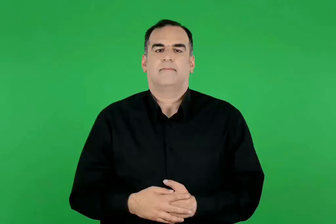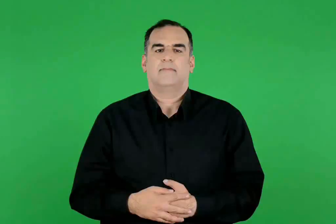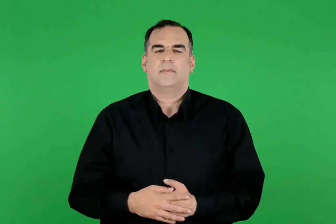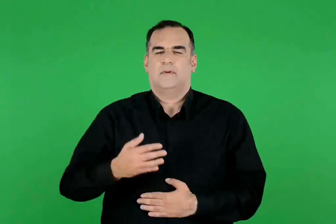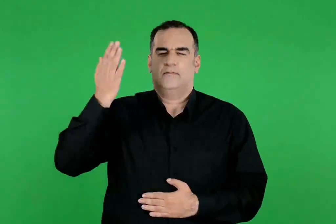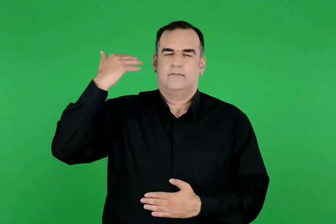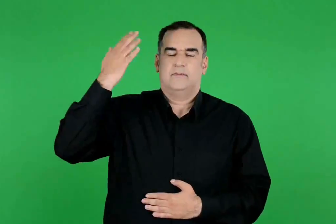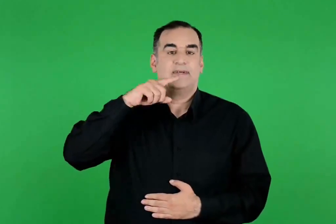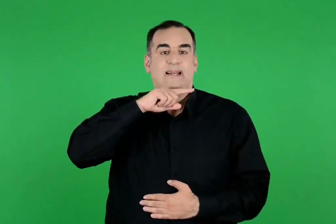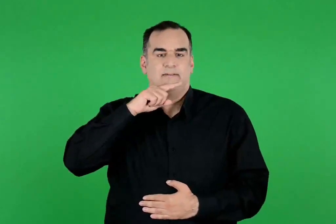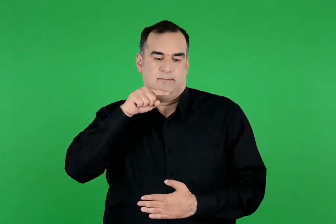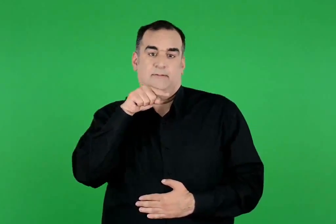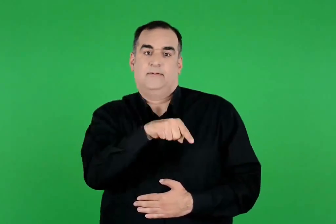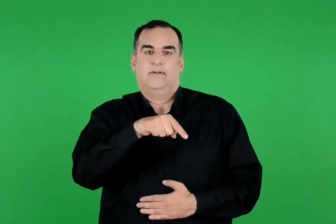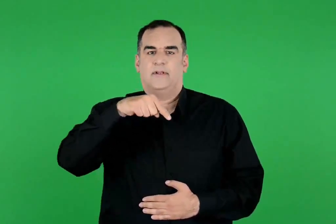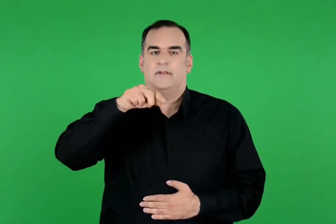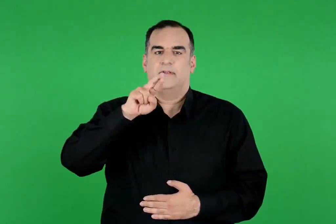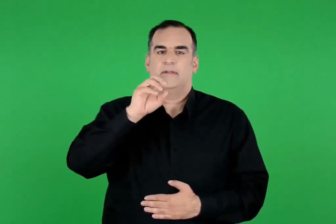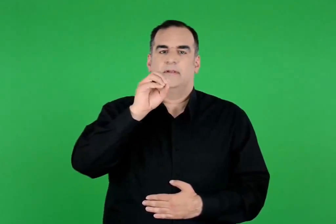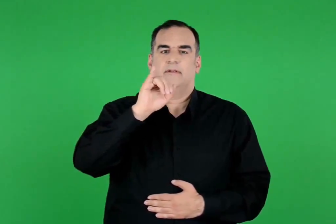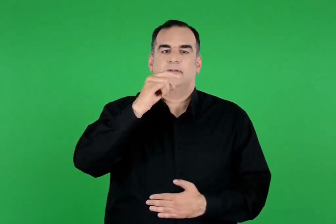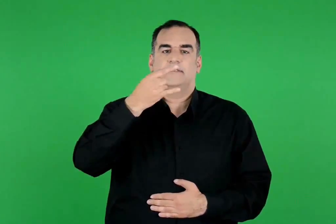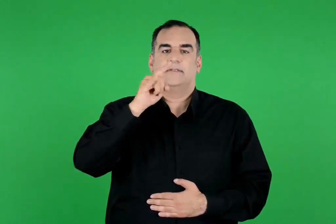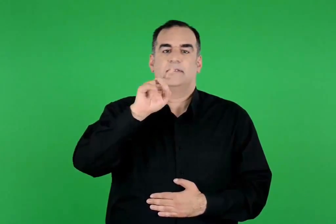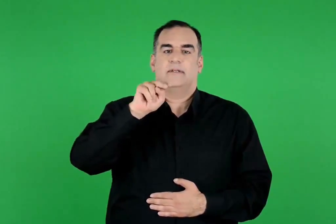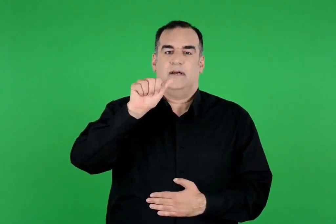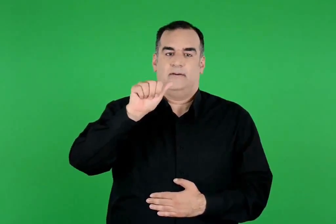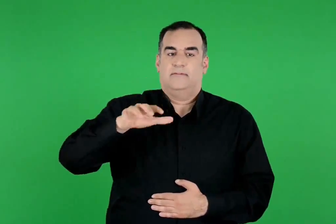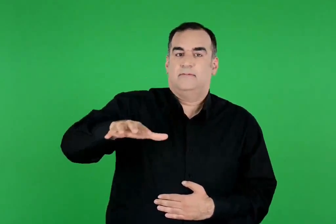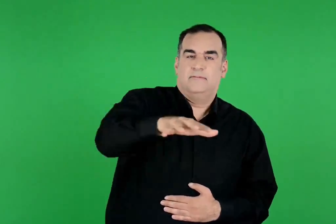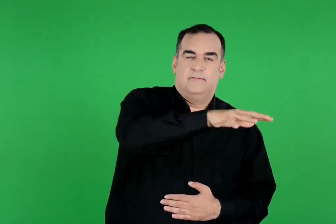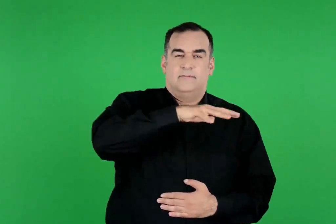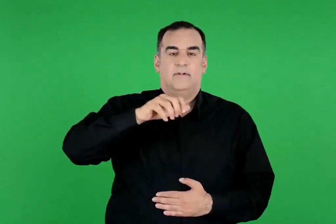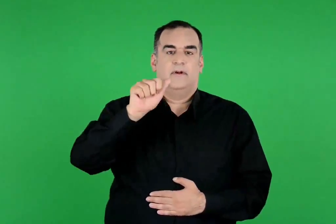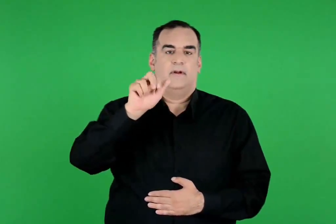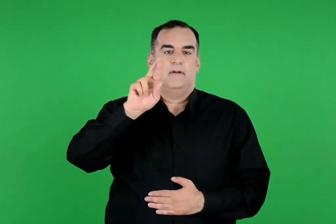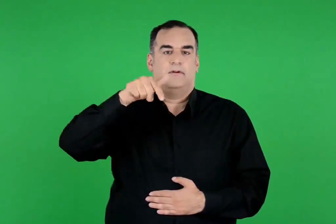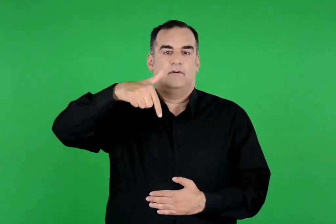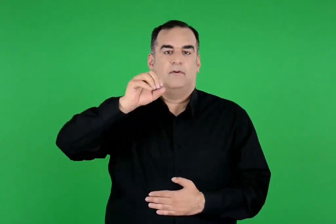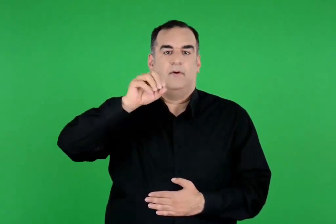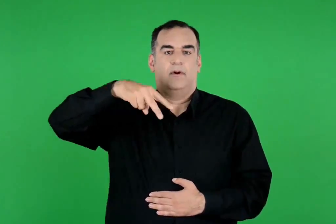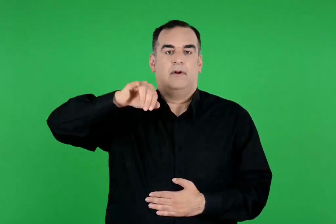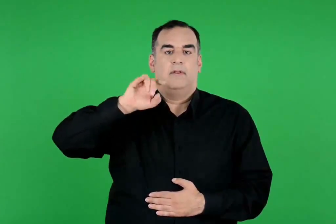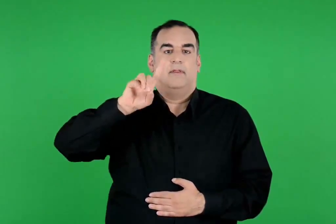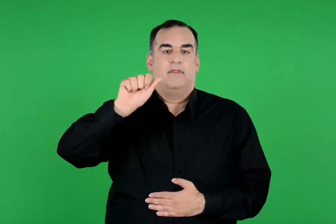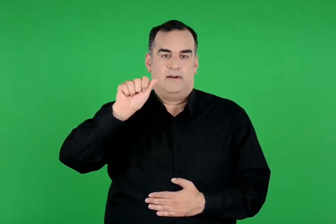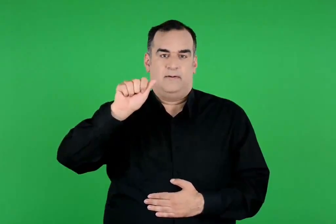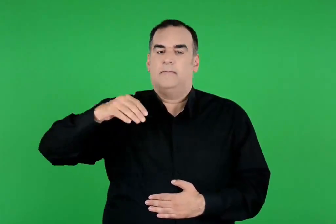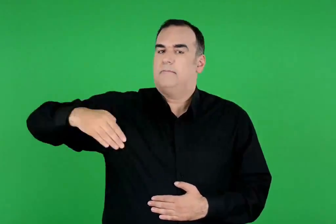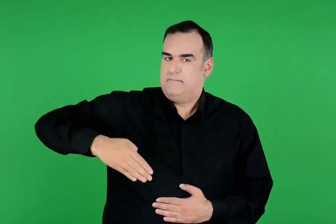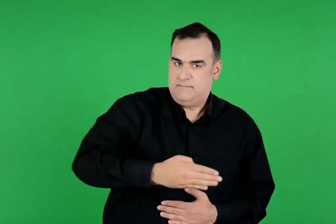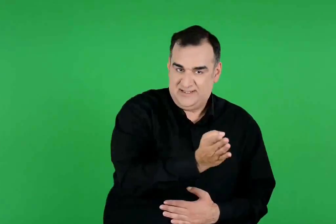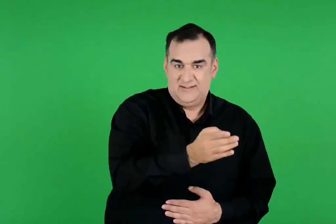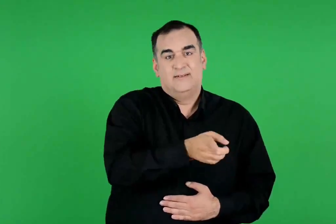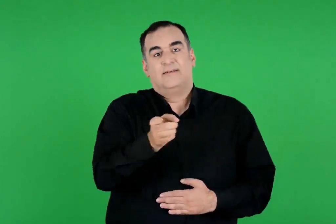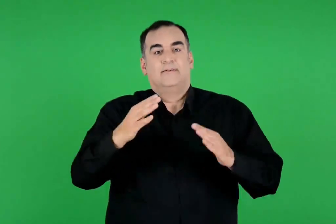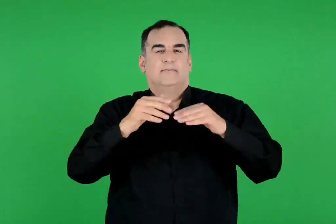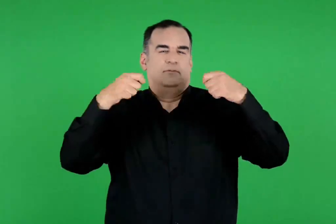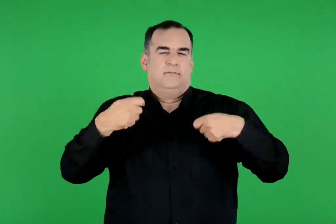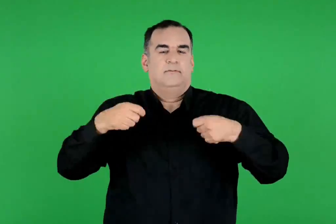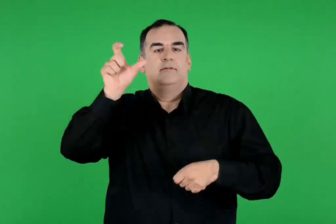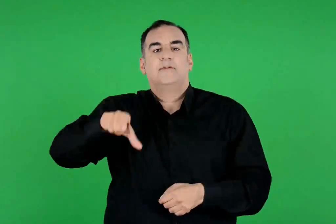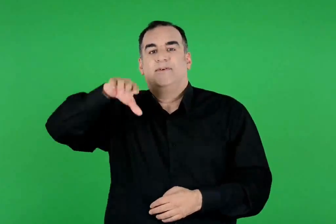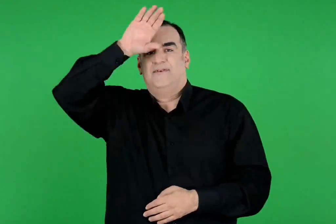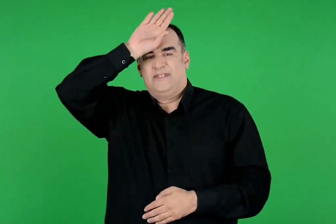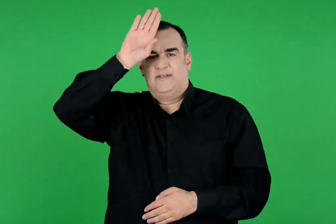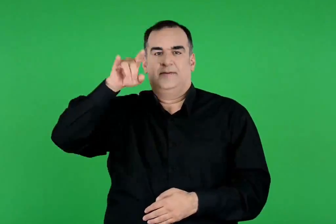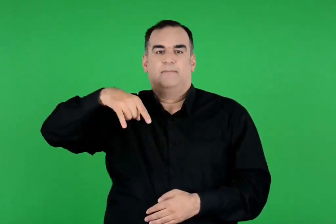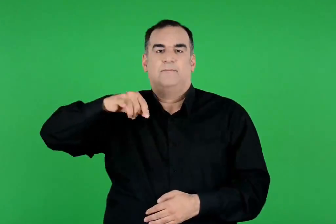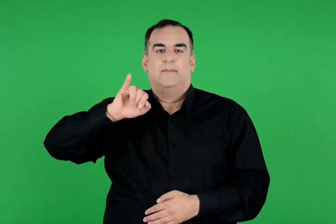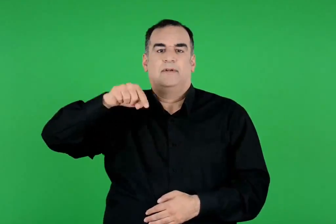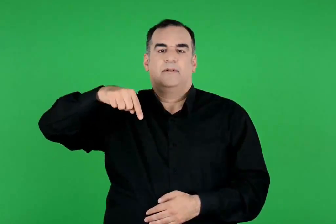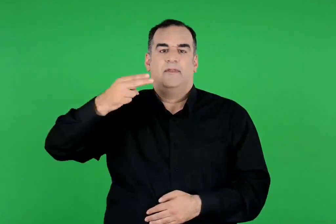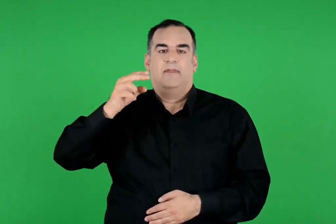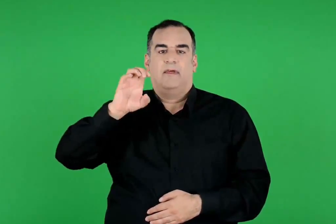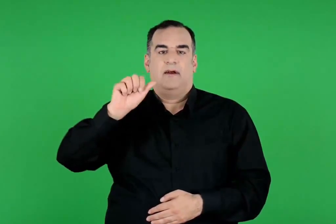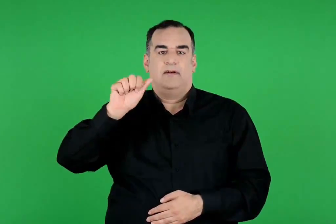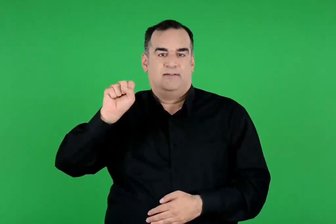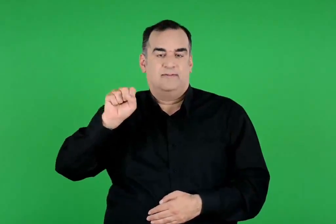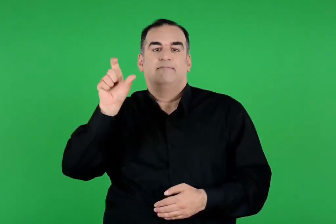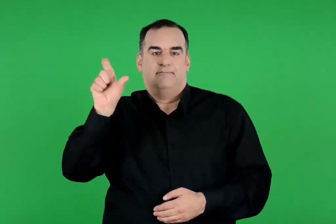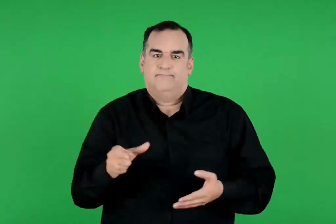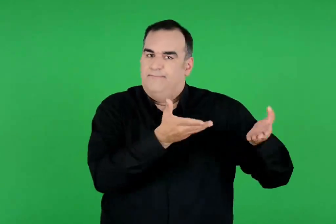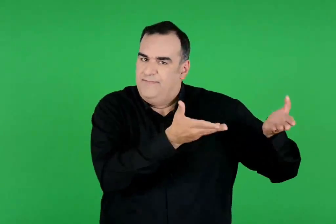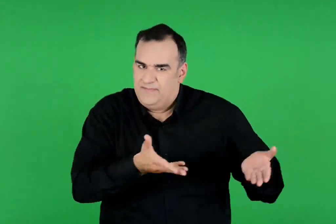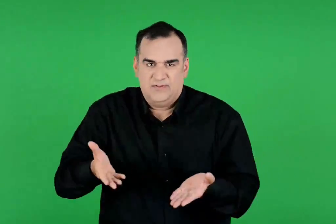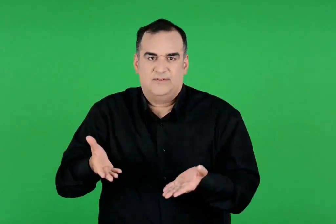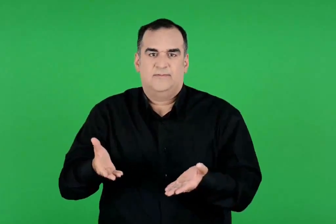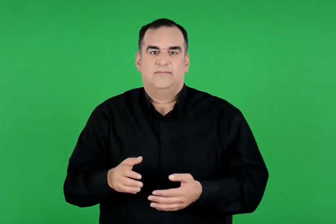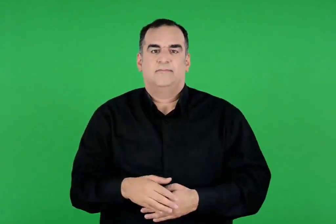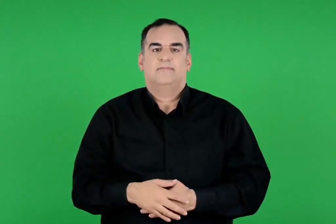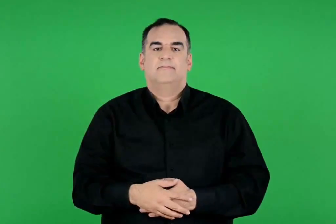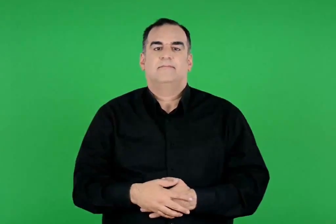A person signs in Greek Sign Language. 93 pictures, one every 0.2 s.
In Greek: κάποτε ο ηρακλής πέρασε από την τροιζήνα της αργολίδας , όπου τον φιλοξένησε στο παλάτι του ο βασιλιάς πιτθέας
